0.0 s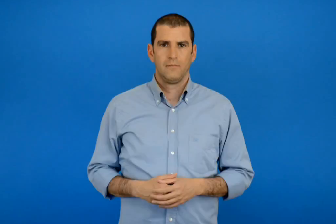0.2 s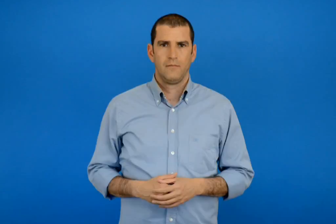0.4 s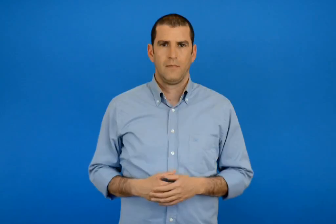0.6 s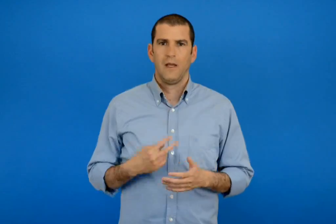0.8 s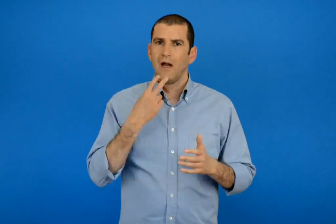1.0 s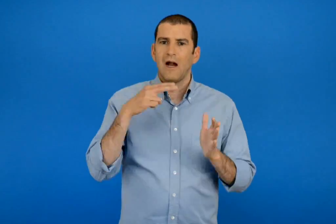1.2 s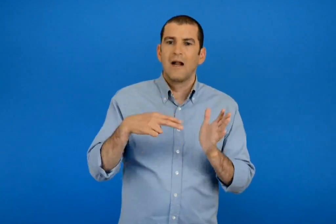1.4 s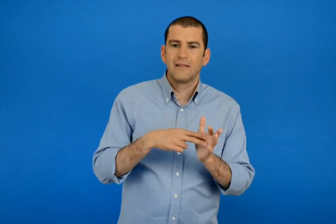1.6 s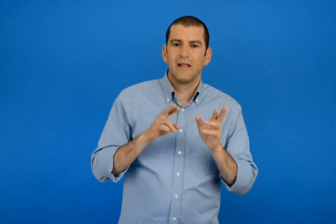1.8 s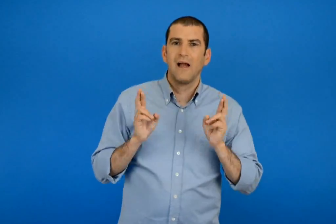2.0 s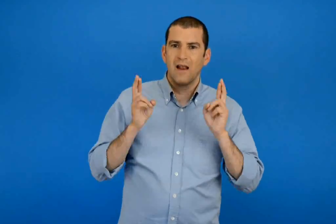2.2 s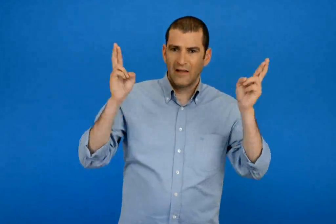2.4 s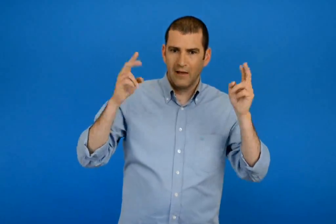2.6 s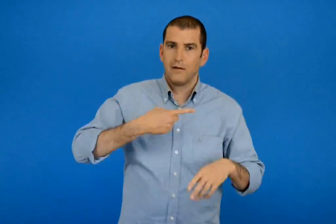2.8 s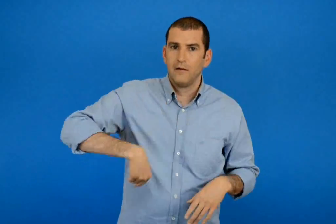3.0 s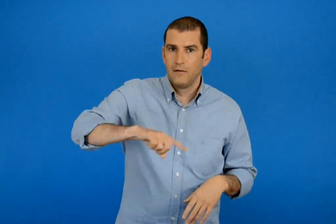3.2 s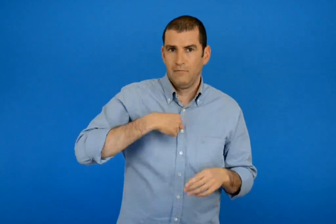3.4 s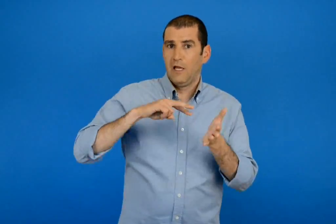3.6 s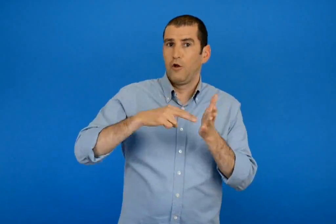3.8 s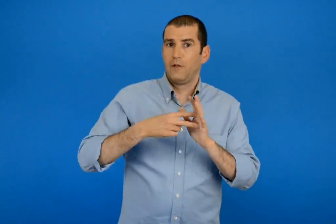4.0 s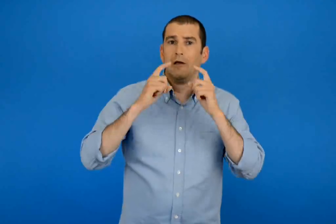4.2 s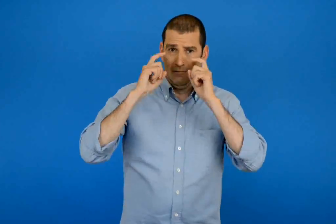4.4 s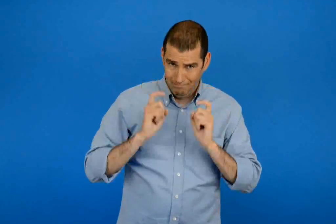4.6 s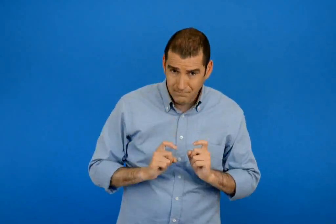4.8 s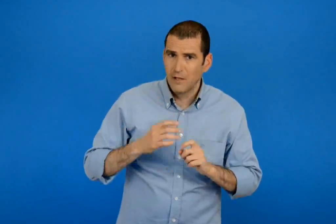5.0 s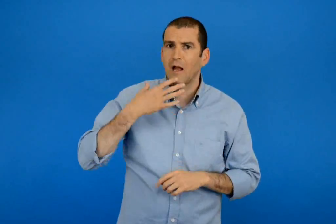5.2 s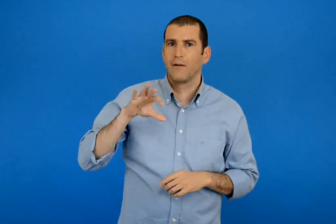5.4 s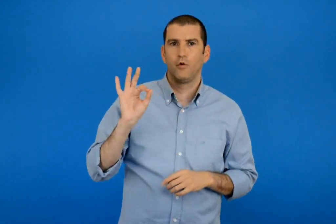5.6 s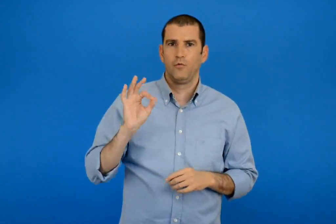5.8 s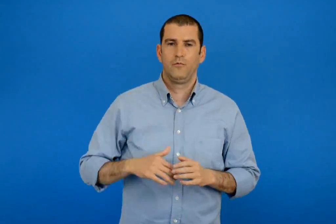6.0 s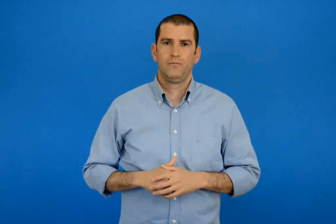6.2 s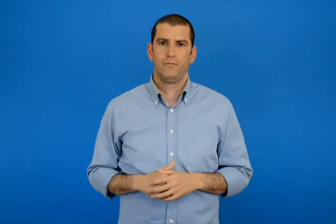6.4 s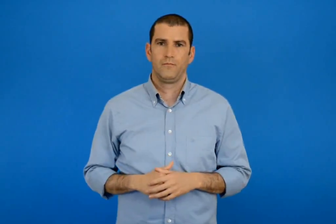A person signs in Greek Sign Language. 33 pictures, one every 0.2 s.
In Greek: γιατί χρειάζεται να κάνουμε οικονομία στην ηλεκτρική ενέργεια ;
